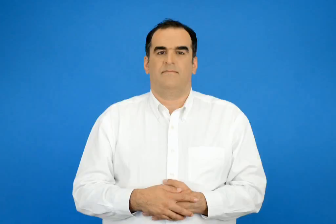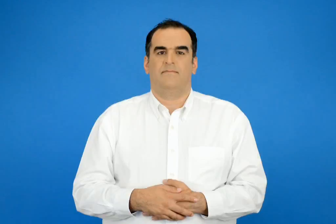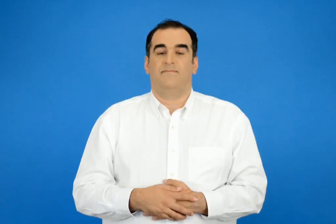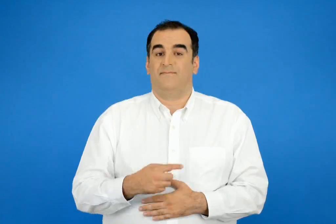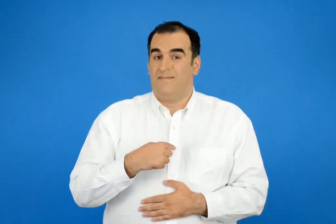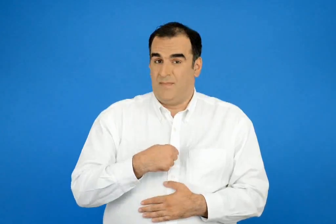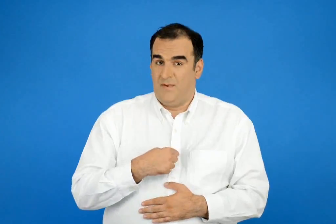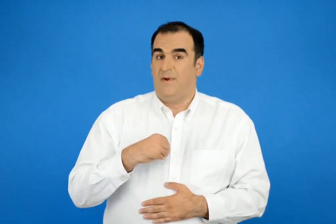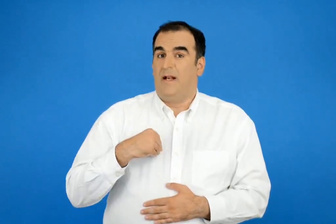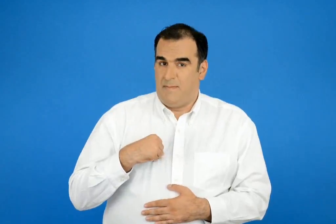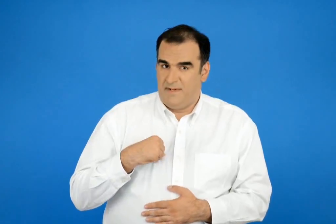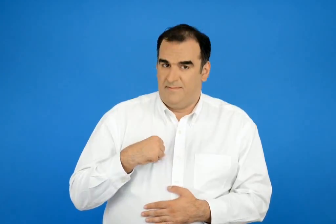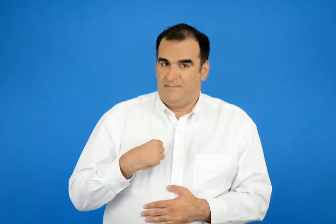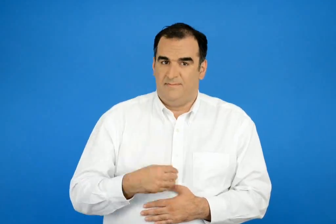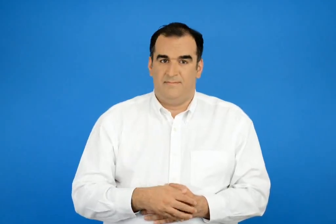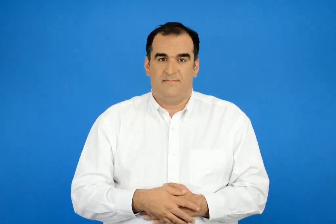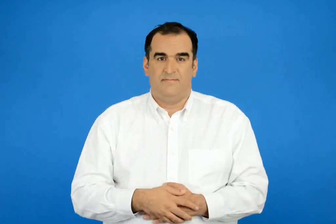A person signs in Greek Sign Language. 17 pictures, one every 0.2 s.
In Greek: λυπάμαι
